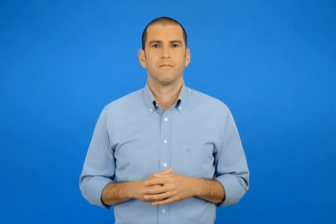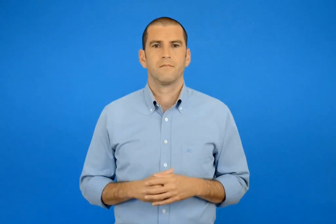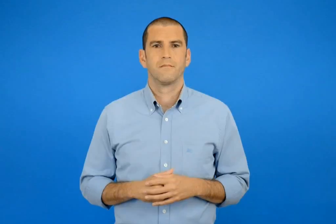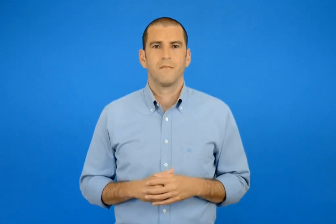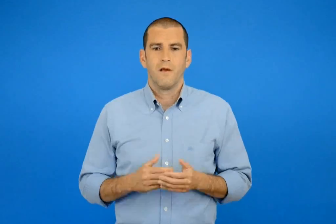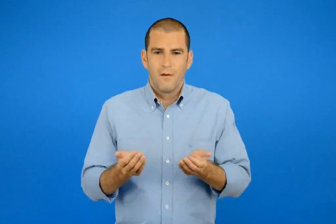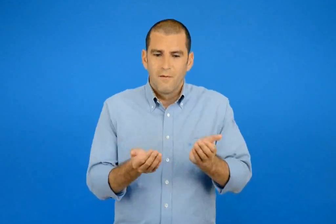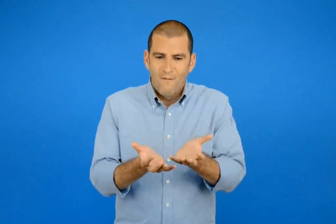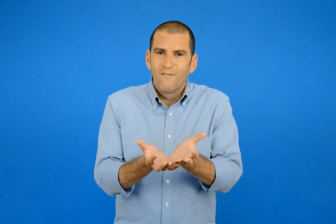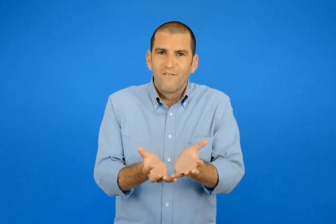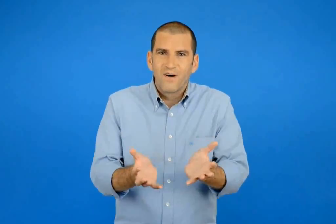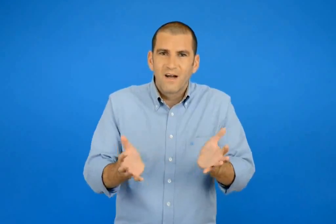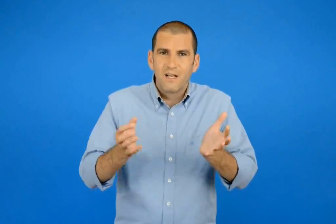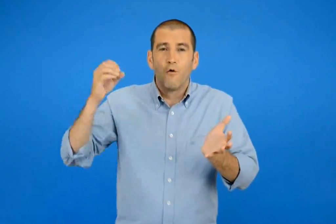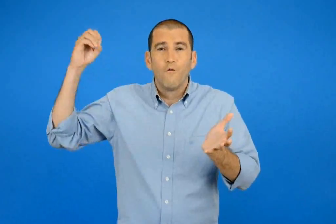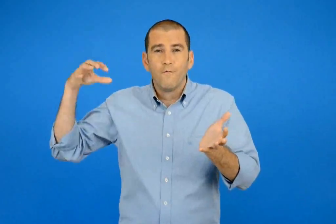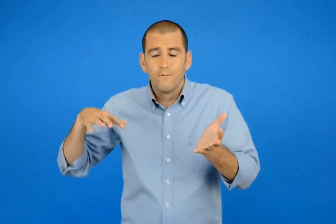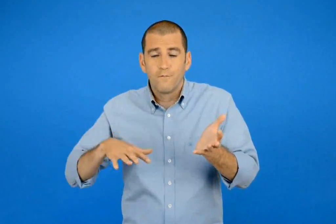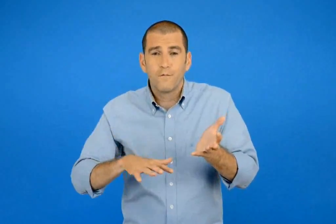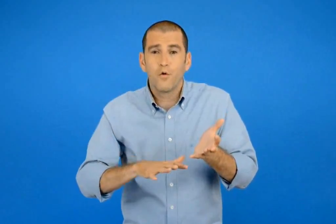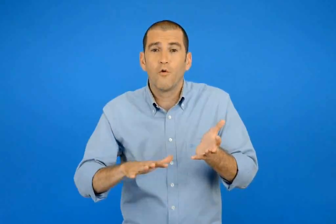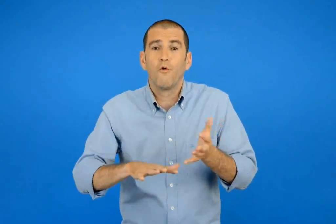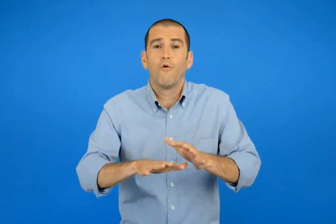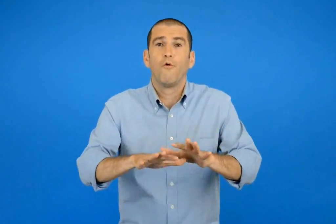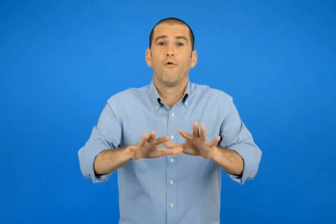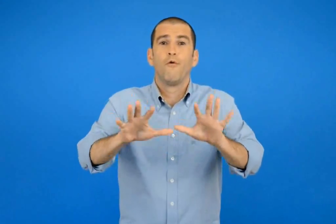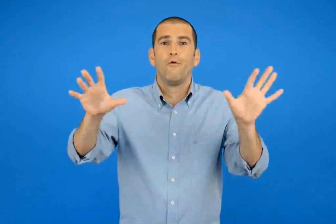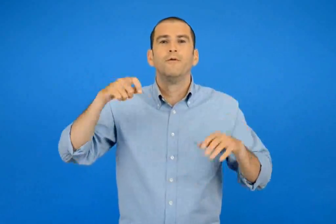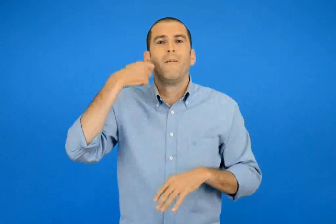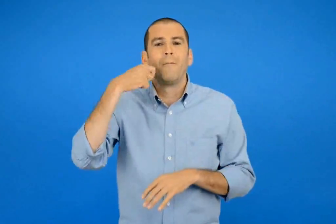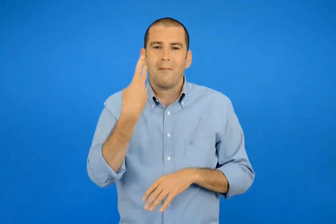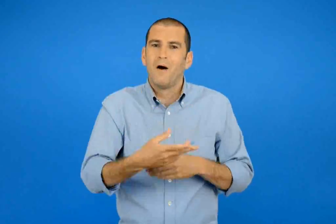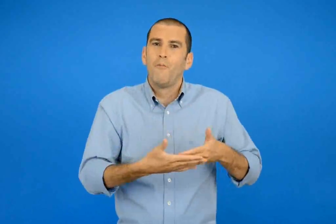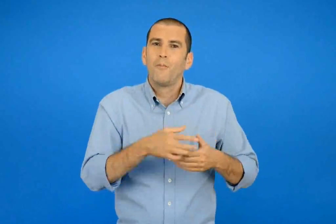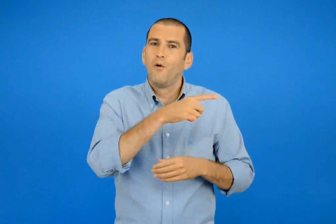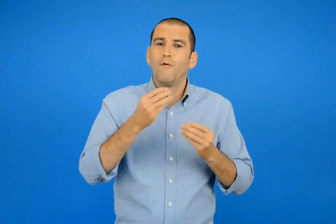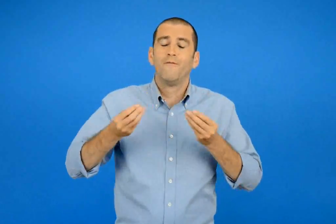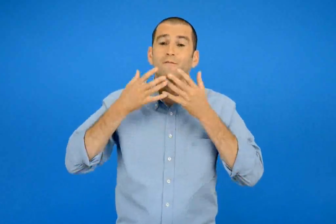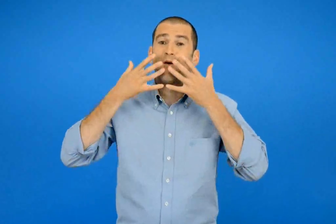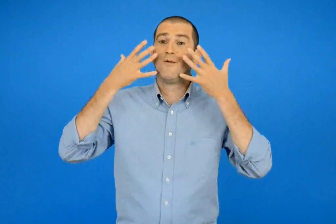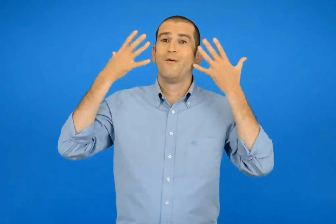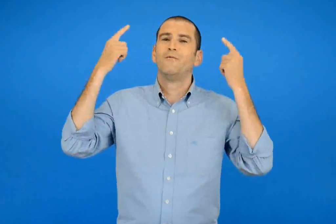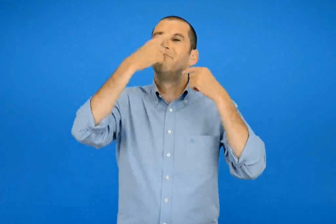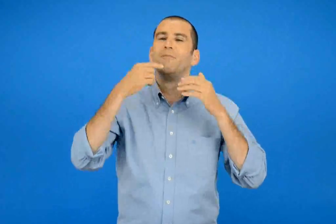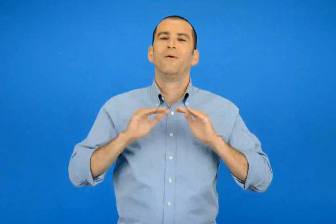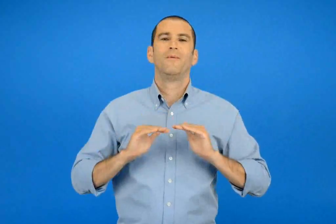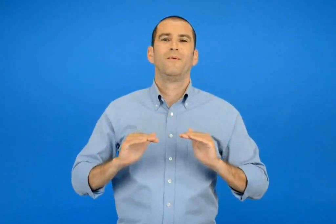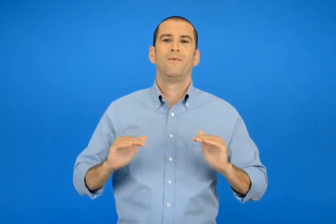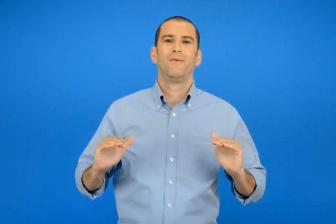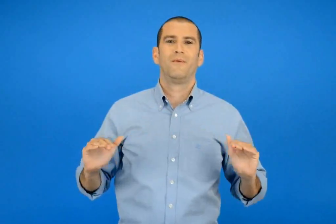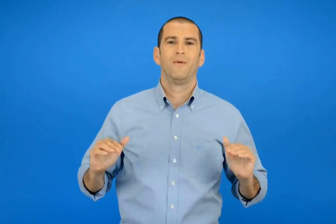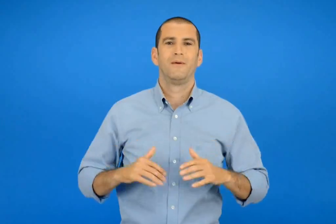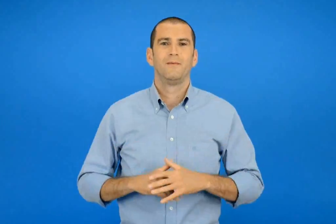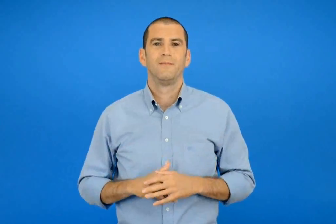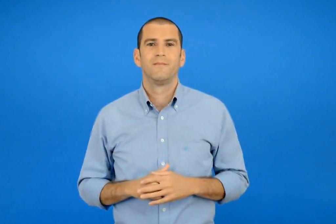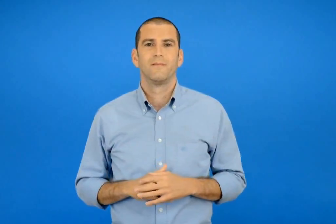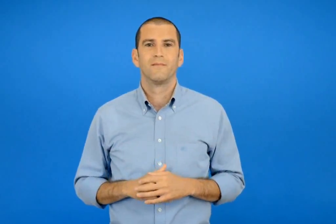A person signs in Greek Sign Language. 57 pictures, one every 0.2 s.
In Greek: ένα φως ξεχυνόταν γύρω από τη φάτνη και φώτιζε το ήρεμο πρόσωπο της μητέρας του μωρό
